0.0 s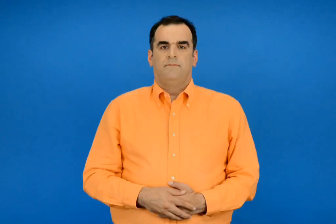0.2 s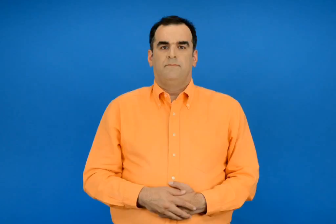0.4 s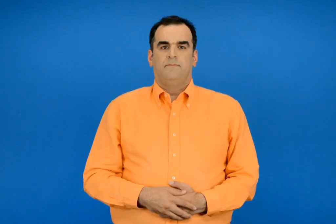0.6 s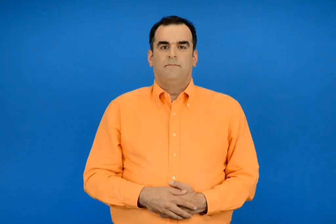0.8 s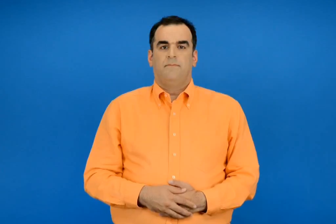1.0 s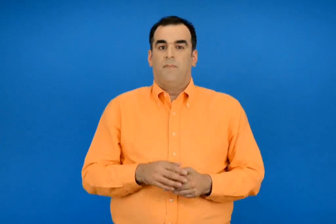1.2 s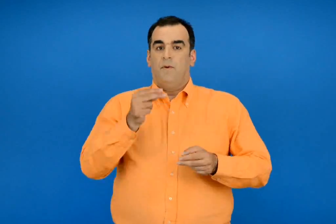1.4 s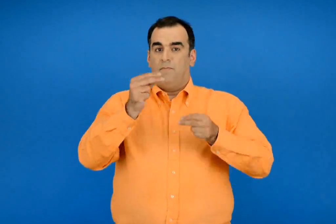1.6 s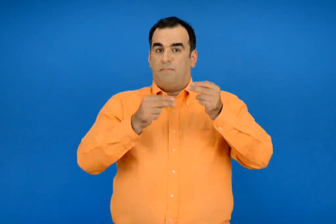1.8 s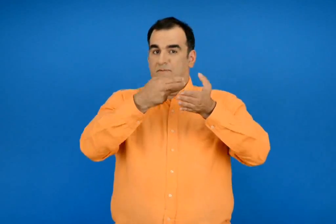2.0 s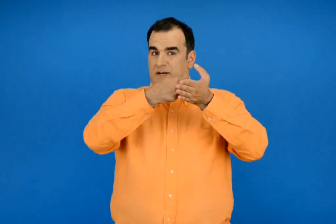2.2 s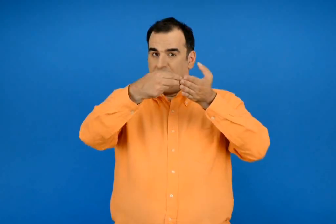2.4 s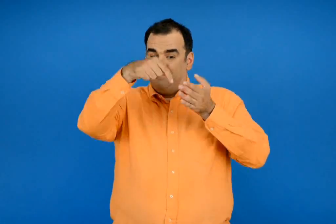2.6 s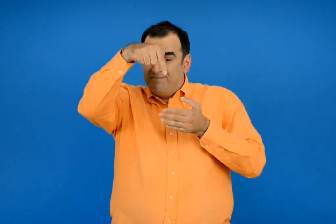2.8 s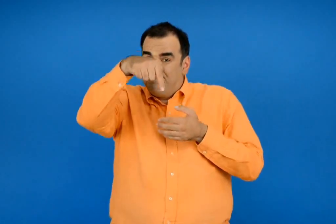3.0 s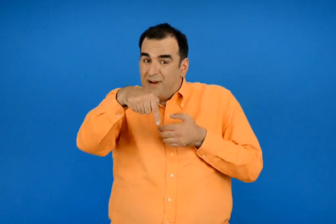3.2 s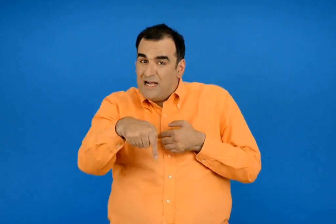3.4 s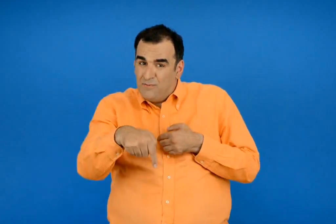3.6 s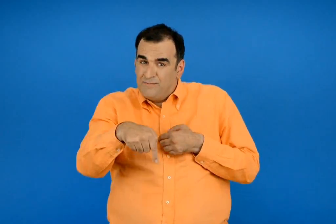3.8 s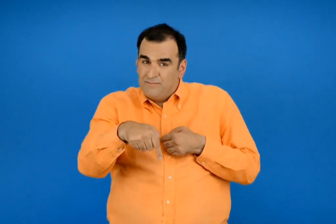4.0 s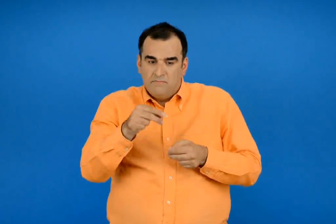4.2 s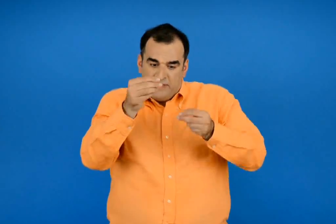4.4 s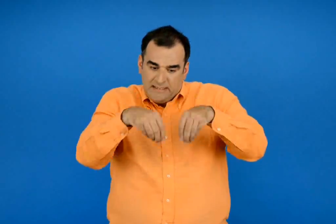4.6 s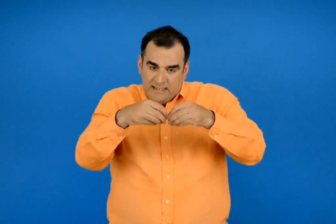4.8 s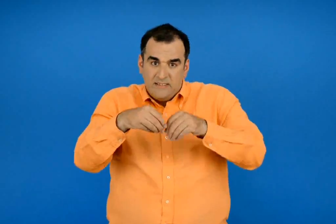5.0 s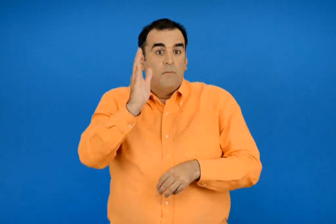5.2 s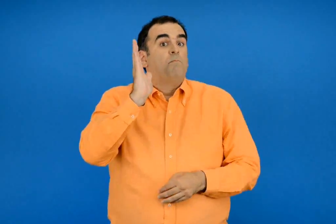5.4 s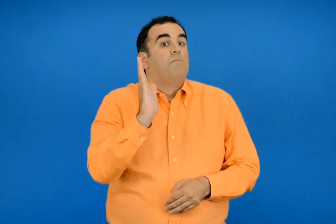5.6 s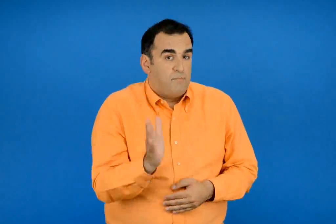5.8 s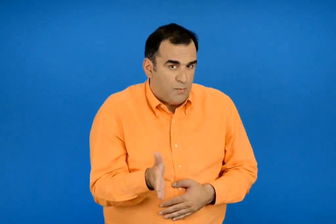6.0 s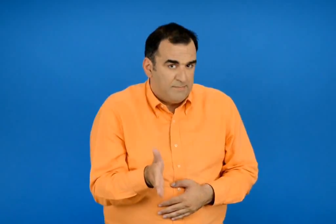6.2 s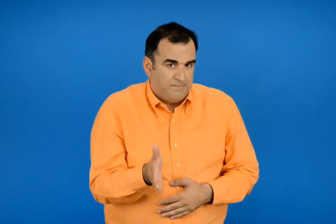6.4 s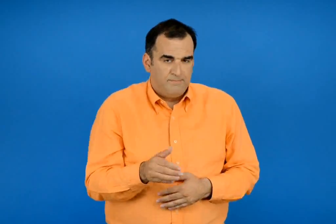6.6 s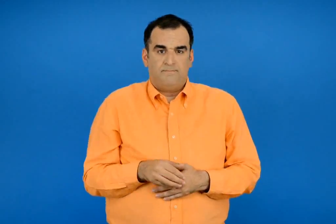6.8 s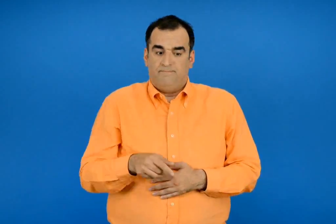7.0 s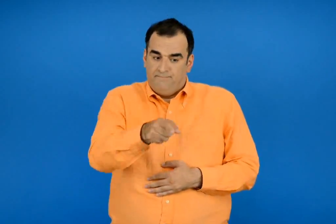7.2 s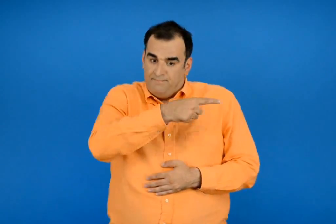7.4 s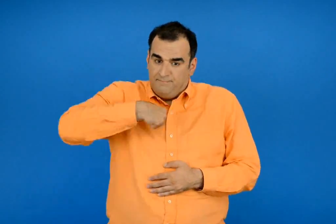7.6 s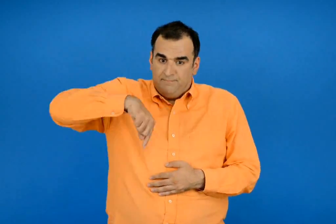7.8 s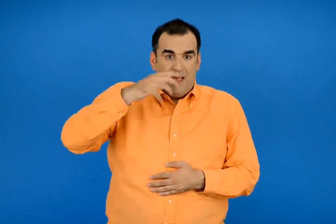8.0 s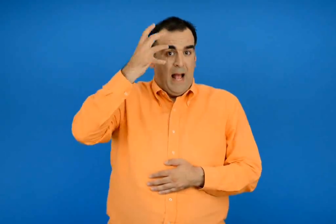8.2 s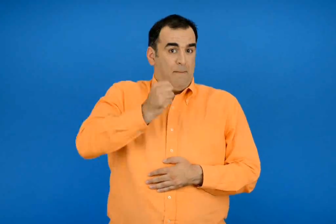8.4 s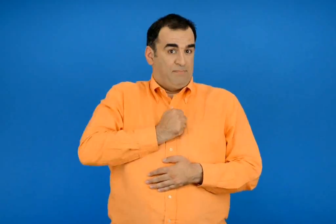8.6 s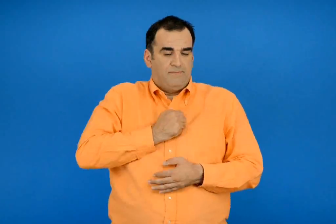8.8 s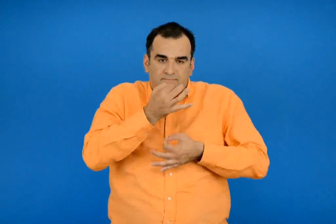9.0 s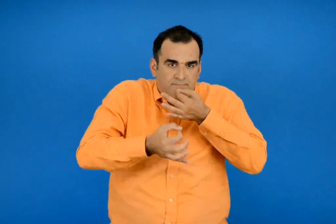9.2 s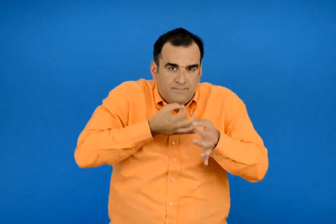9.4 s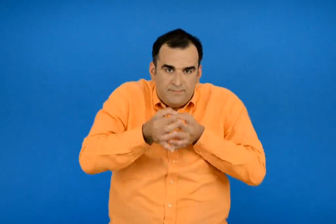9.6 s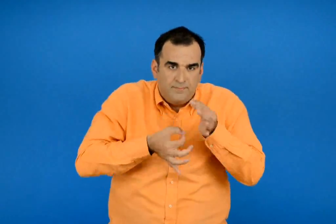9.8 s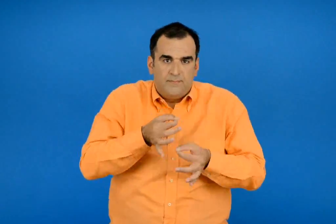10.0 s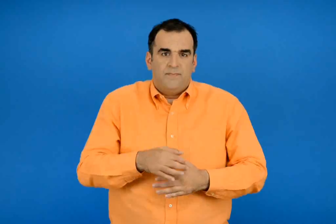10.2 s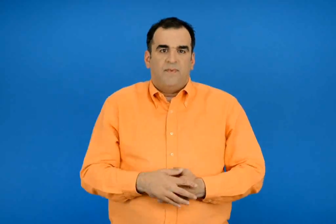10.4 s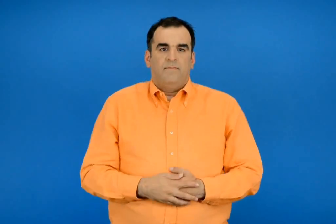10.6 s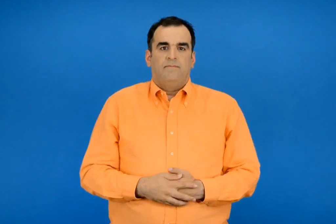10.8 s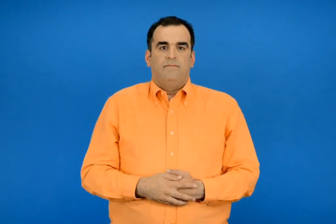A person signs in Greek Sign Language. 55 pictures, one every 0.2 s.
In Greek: μπορούμε να λύσουμε το παρακάτω πρόβλημα ; εξηγούμε την άποψη μας
